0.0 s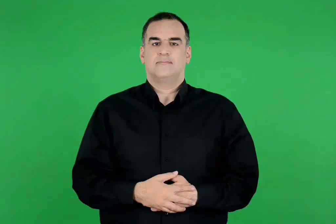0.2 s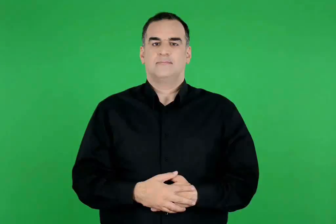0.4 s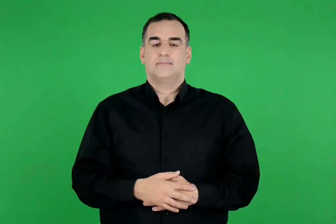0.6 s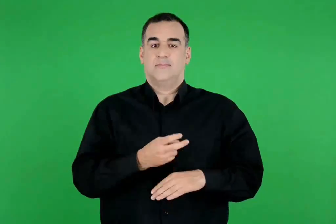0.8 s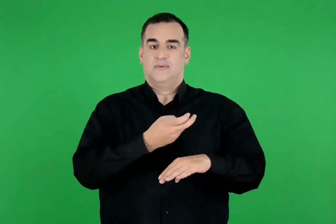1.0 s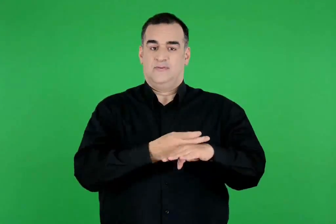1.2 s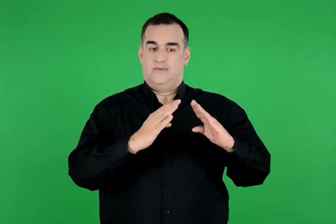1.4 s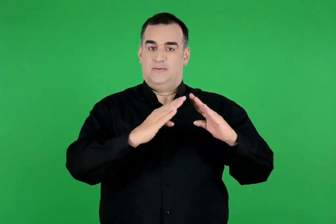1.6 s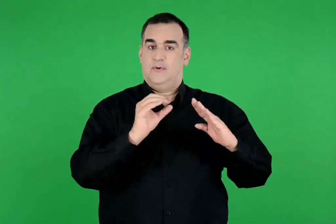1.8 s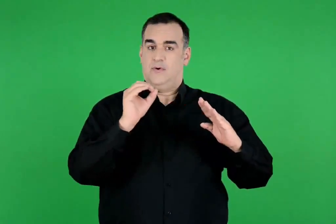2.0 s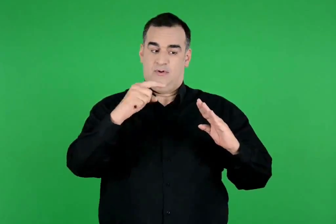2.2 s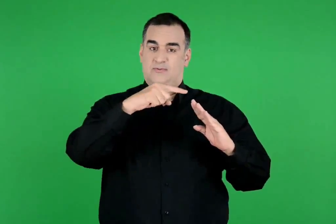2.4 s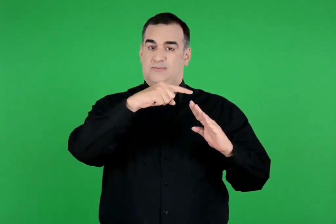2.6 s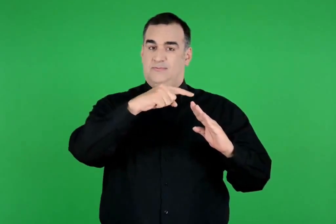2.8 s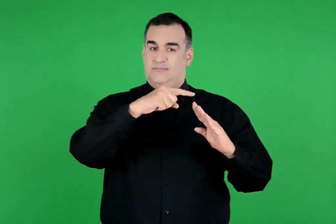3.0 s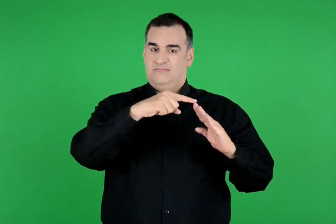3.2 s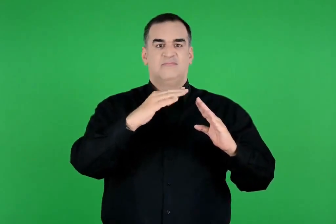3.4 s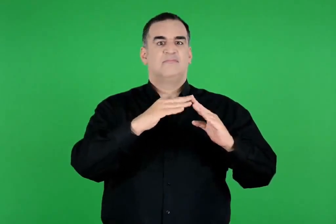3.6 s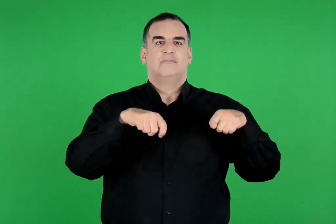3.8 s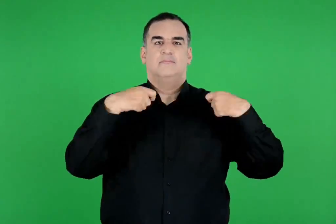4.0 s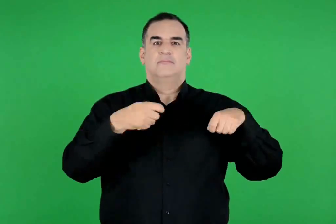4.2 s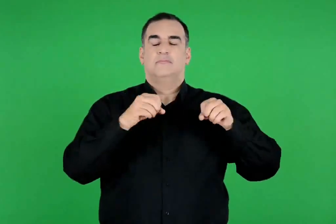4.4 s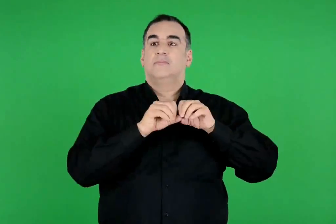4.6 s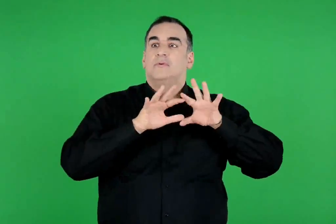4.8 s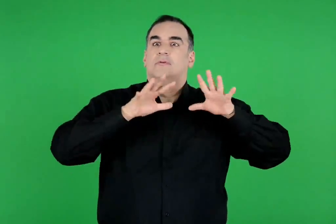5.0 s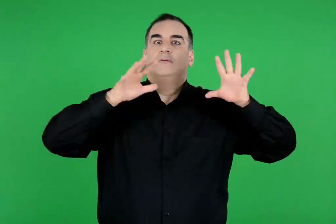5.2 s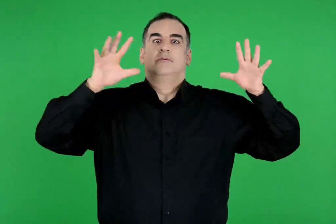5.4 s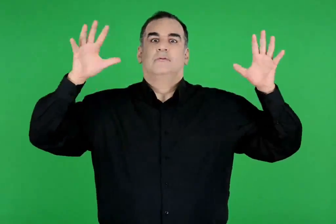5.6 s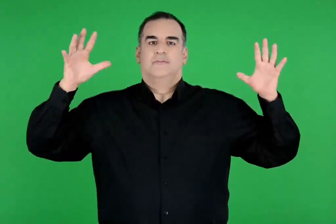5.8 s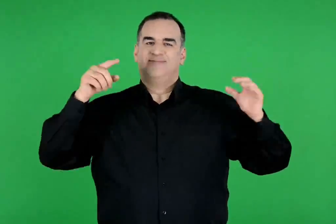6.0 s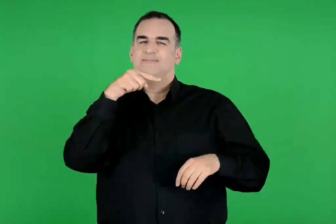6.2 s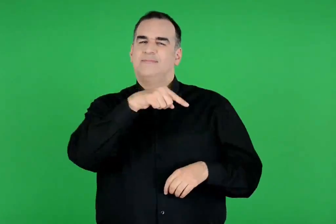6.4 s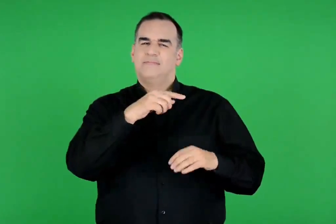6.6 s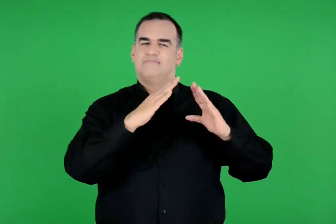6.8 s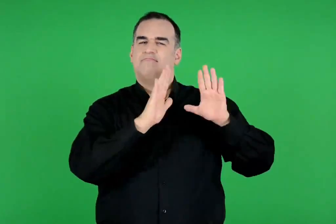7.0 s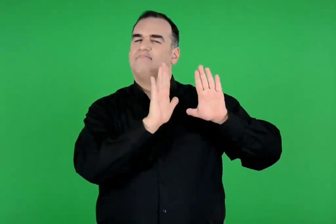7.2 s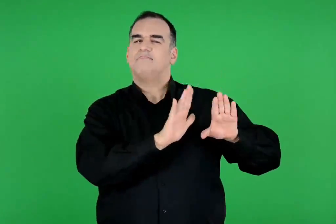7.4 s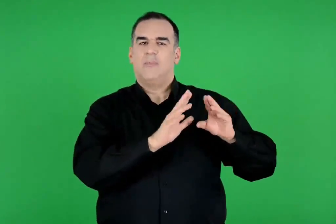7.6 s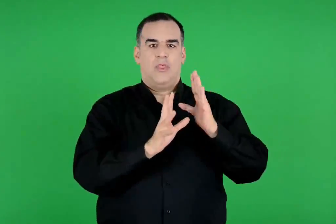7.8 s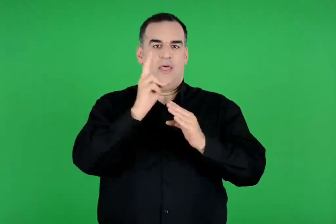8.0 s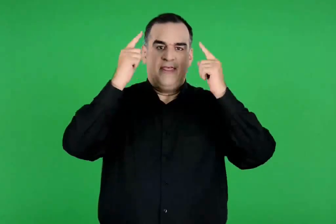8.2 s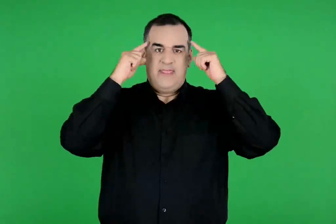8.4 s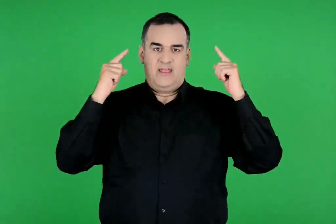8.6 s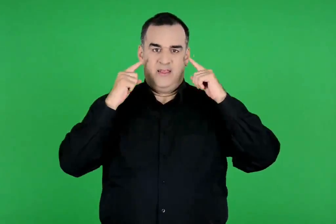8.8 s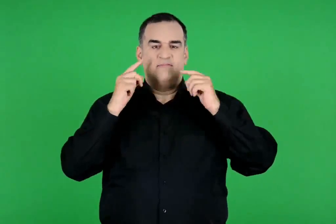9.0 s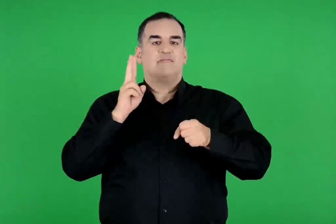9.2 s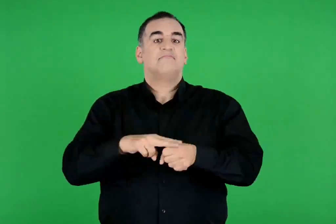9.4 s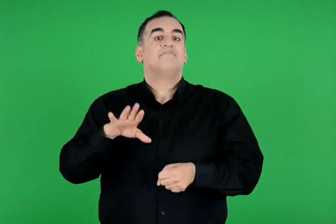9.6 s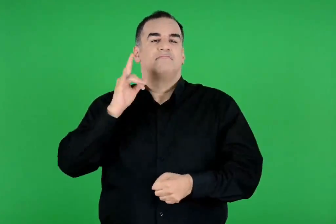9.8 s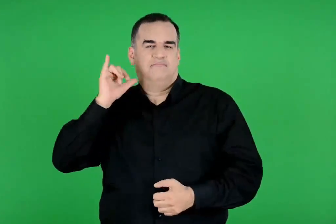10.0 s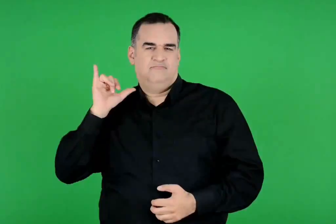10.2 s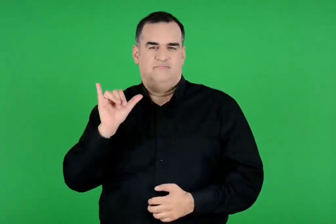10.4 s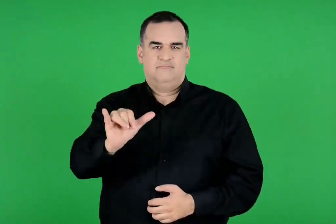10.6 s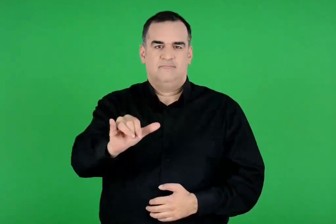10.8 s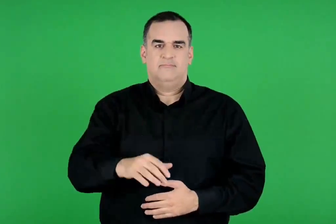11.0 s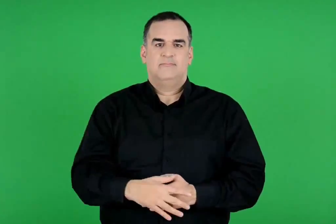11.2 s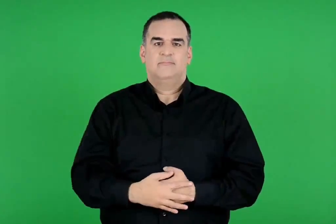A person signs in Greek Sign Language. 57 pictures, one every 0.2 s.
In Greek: ψηλά στον όλυμπο κατοικούσαν οι δώδεκα αθάνατοι θεοί σε ένα λαμπρό παλάτι
